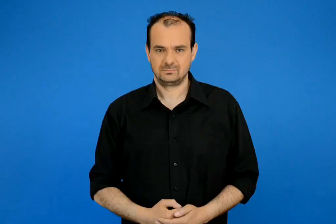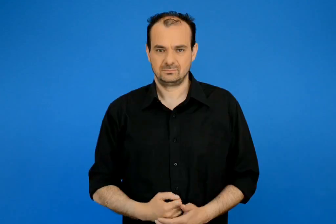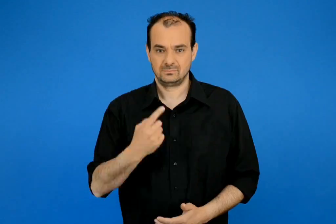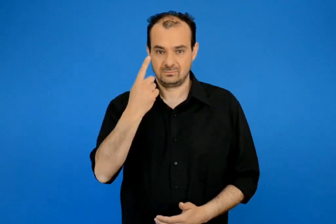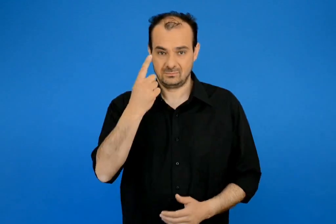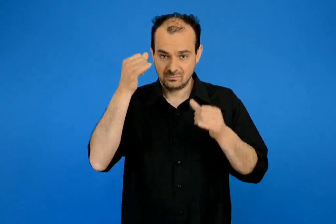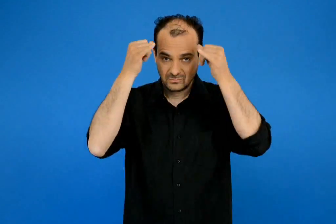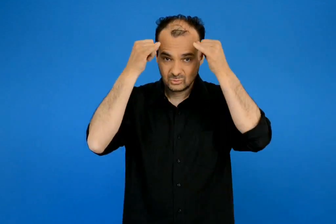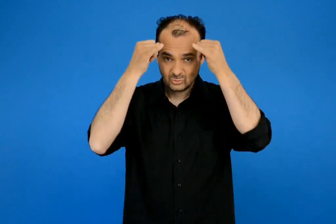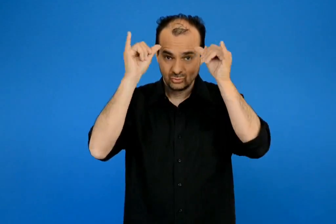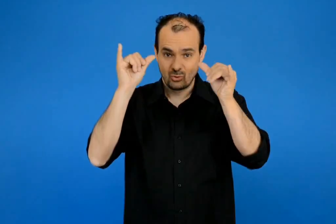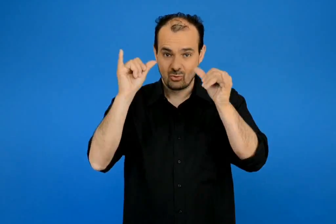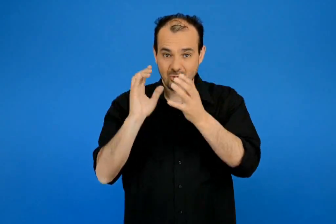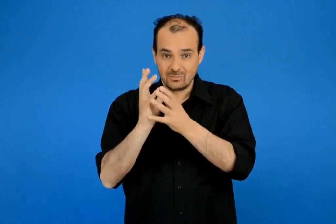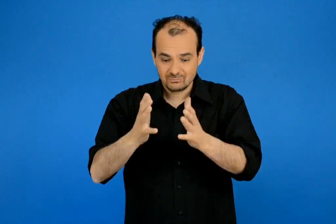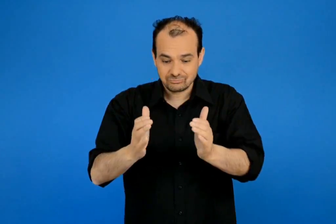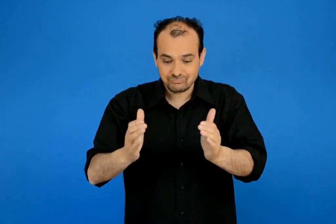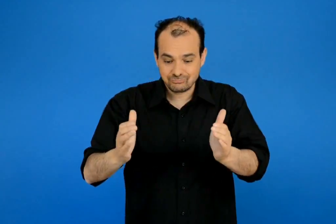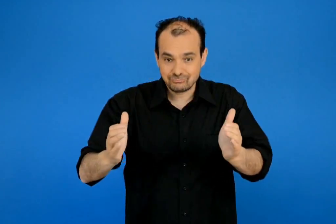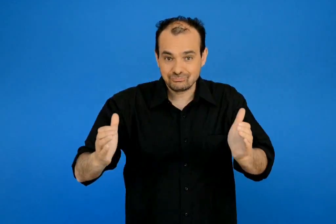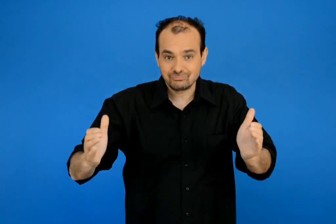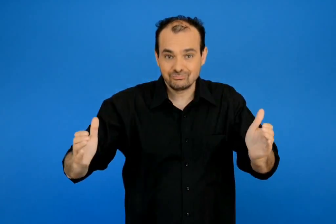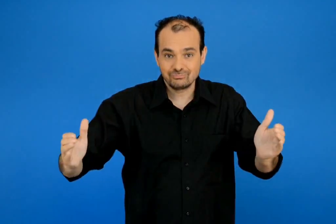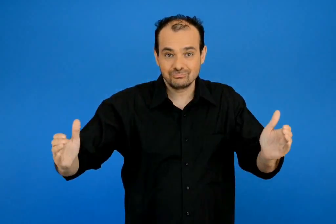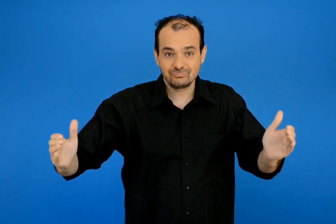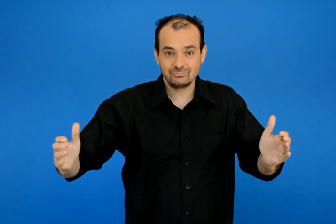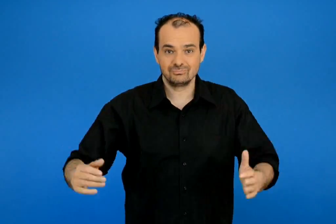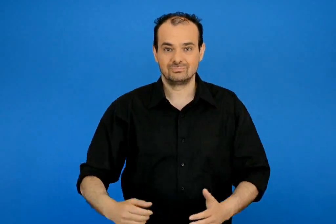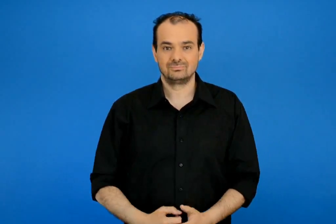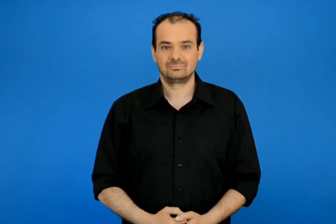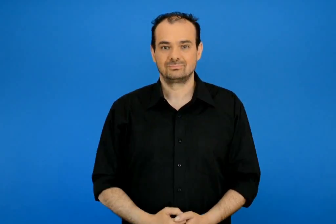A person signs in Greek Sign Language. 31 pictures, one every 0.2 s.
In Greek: πως αναπτύσσεται εάν ζώο
